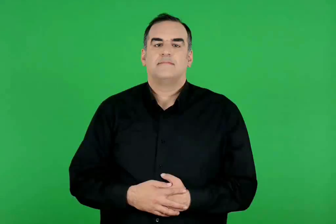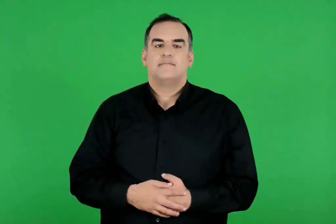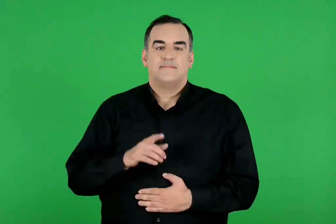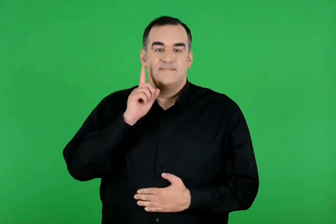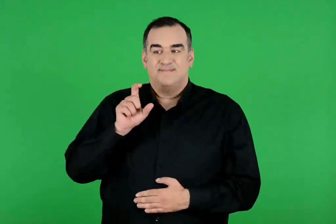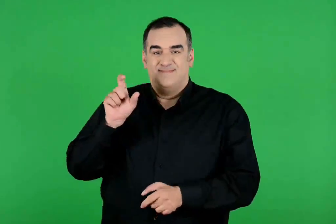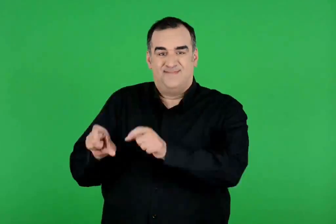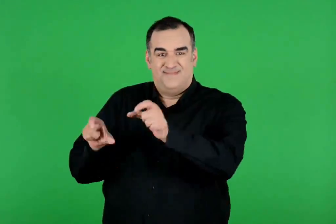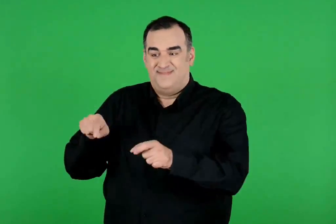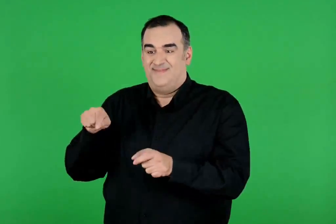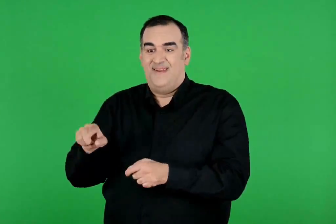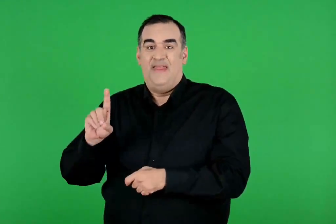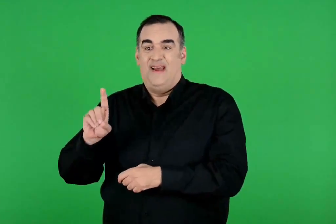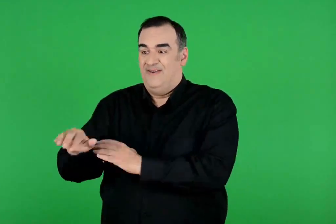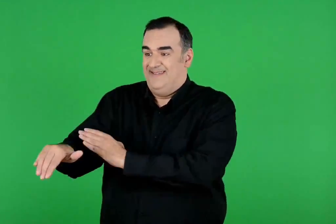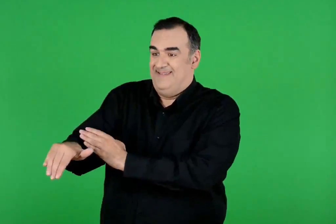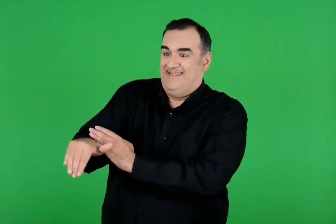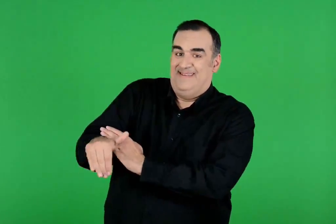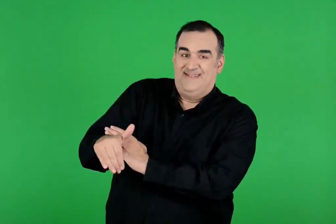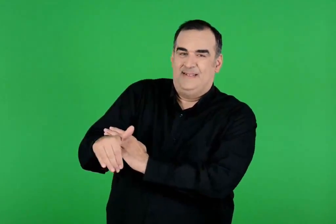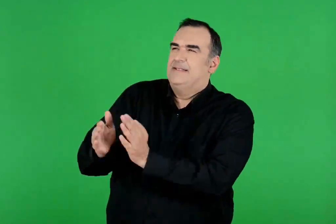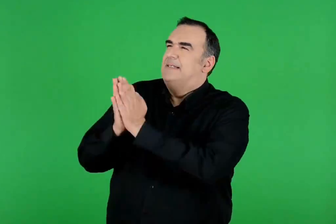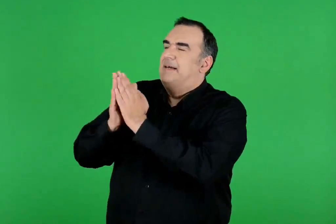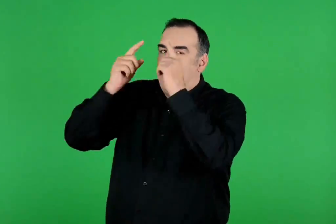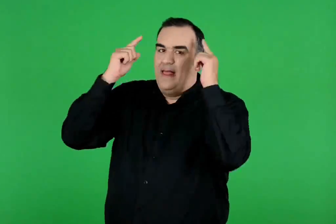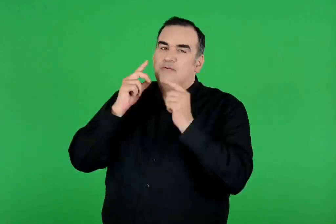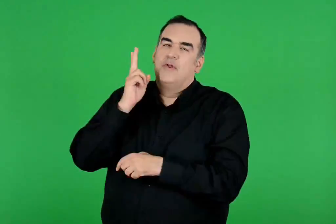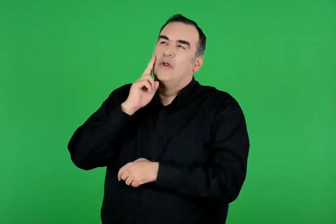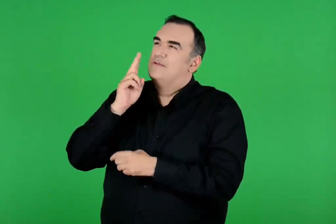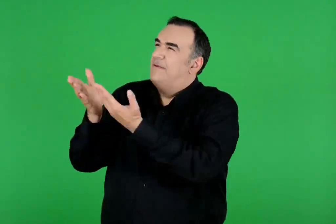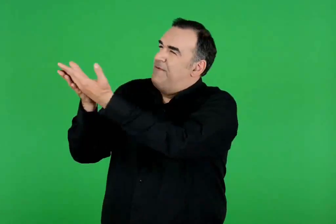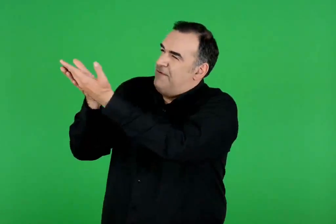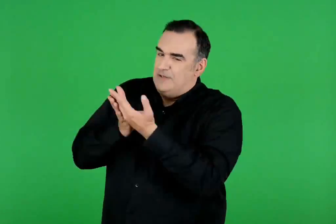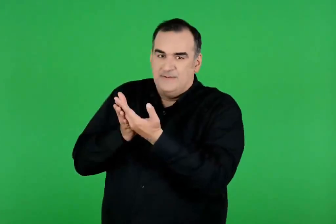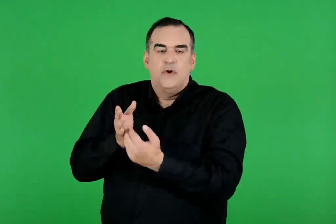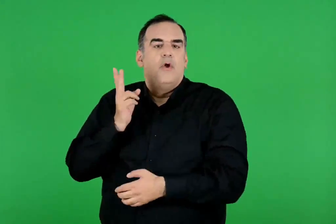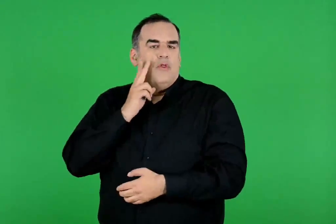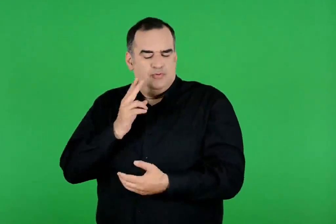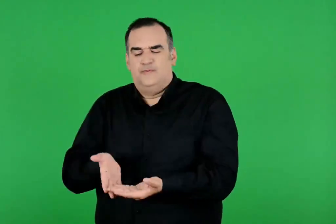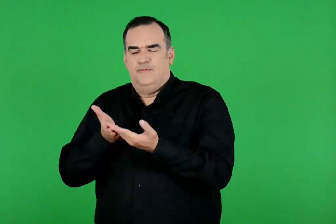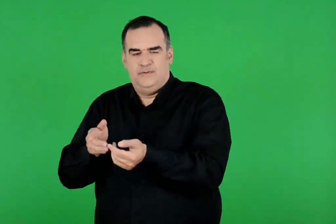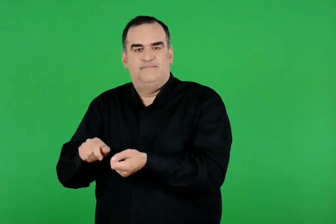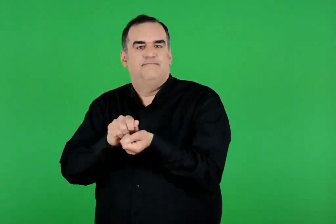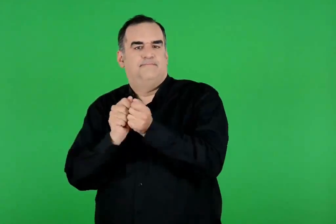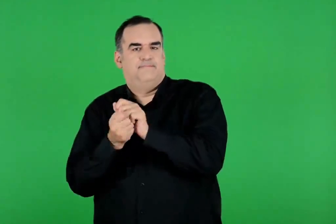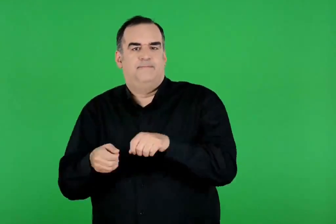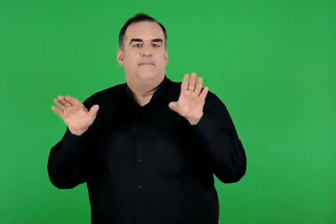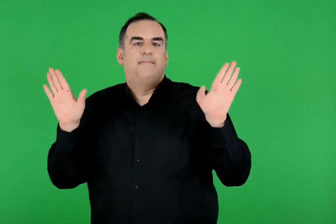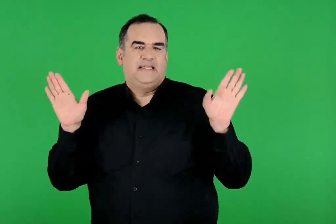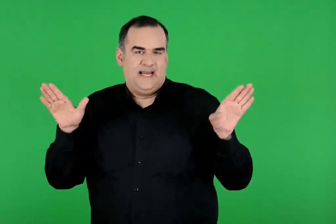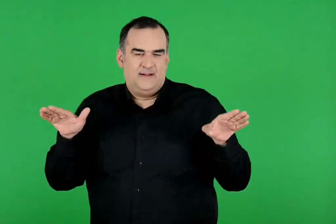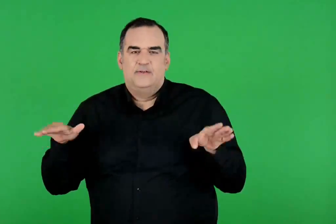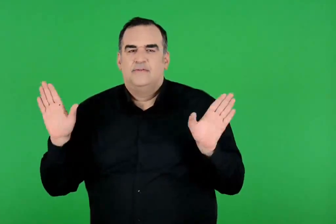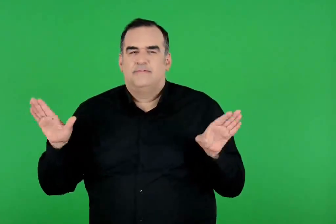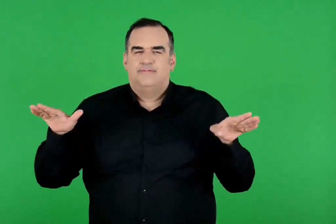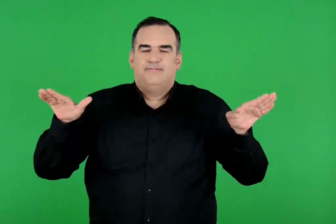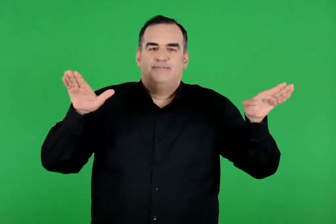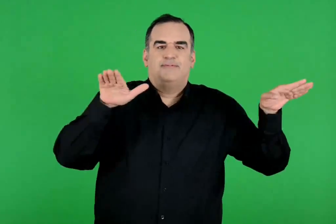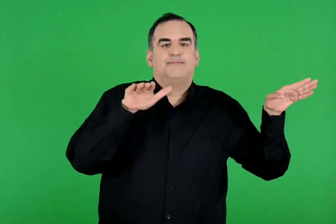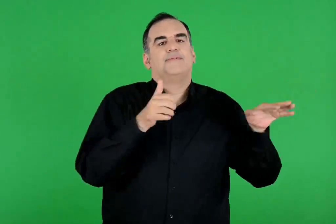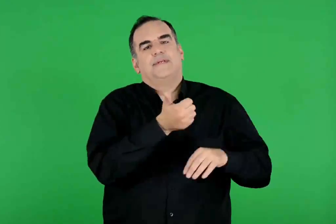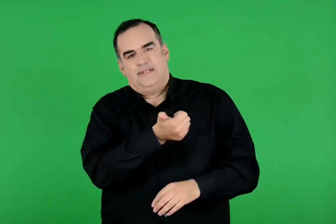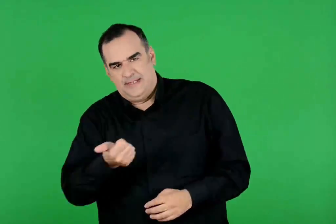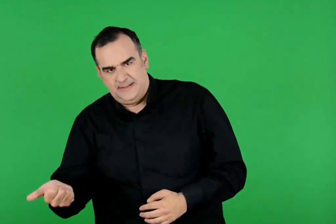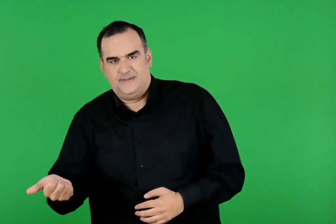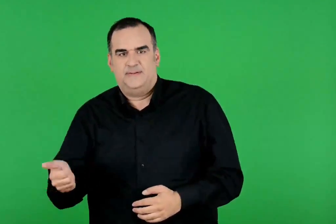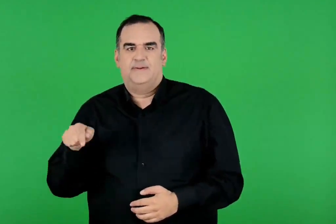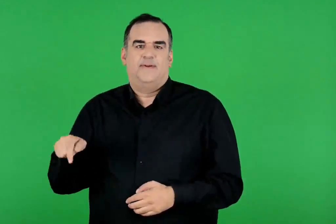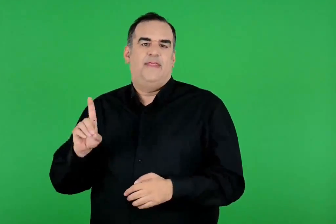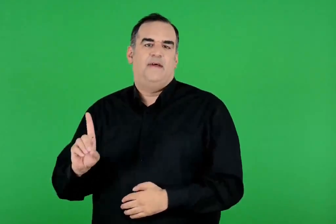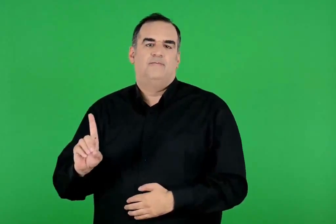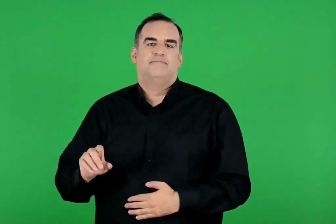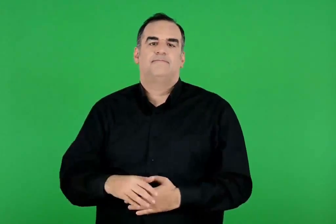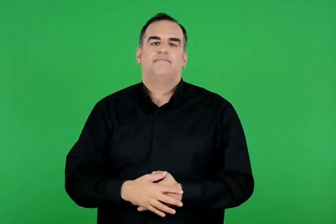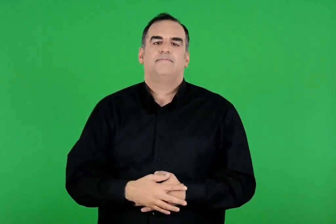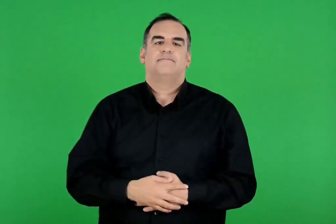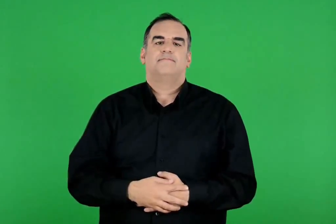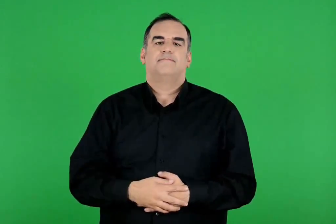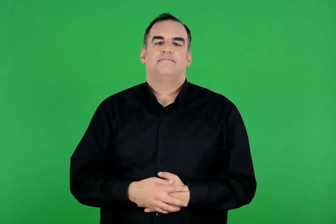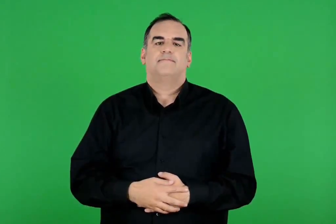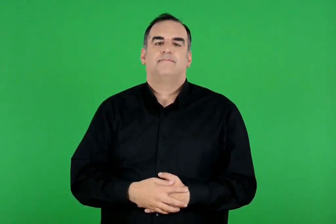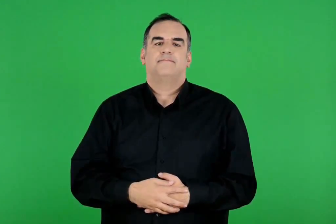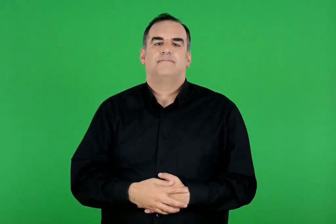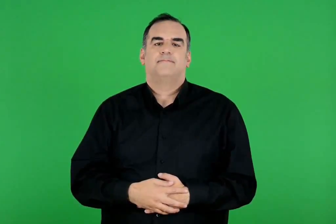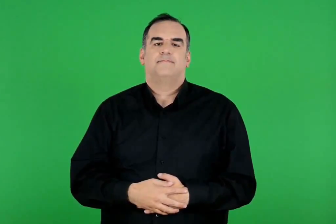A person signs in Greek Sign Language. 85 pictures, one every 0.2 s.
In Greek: εκείνες όμως φεύγοντας από τη δήλο παρακάλεσαν το θεό διόνυσο να τις βοηθήσει. κι ο διόνυσος τις έκανε περιστέρια και πέταξαν και γύρισαν στη δήλο
